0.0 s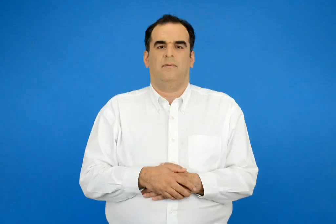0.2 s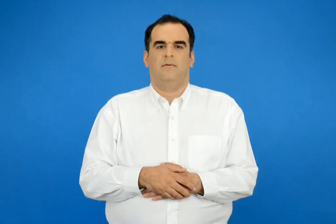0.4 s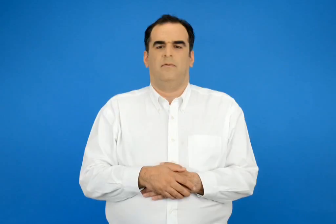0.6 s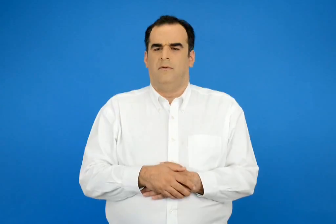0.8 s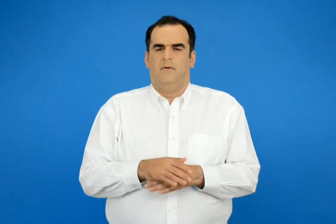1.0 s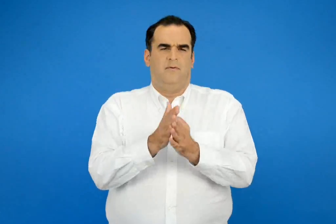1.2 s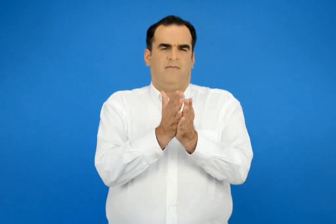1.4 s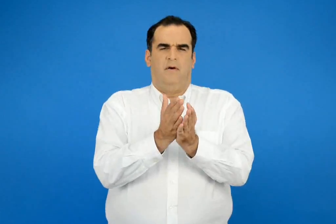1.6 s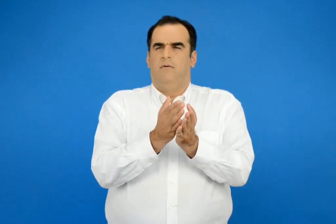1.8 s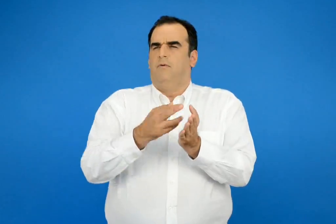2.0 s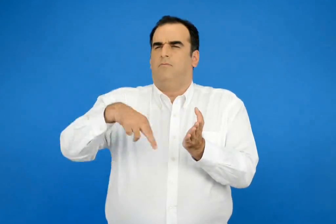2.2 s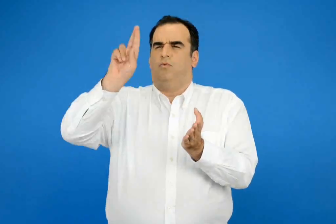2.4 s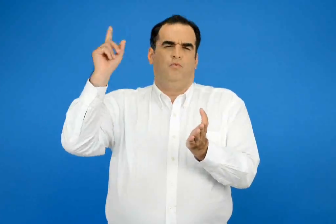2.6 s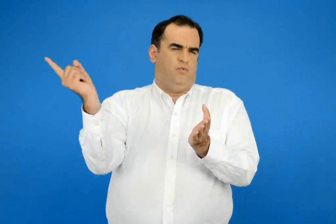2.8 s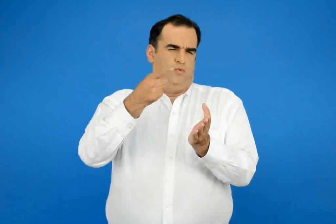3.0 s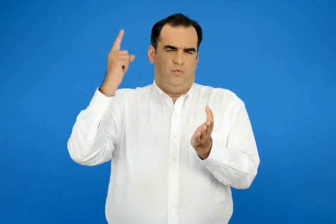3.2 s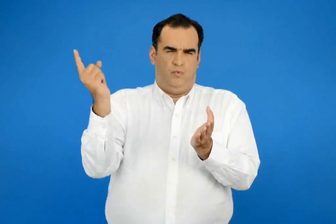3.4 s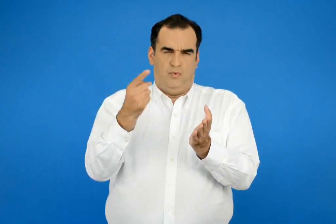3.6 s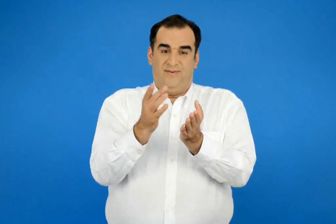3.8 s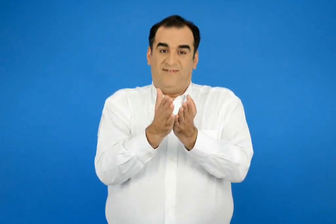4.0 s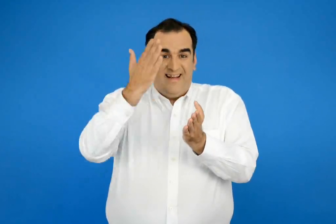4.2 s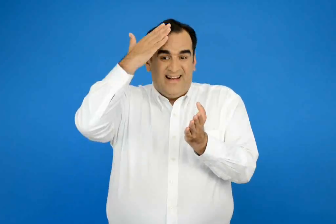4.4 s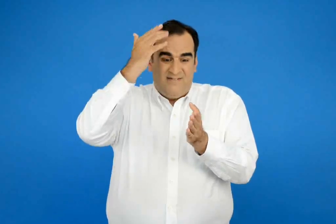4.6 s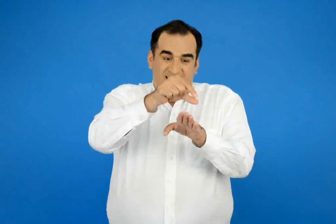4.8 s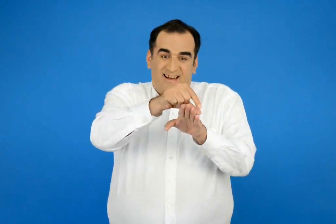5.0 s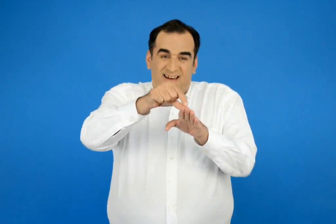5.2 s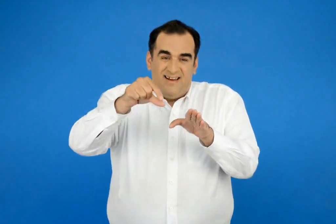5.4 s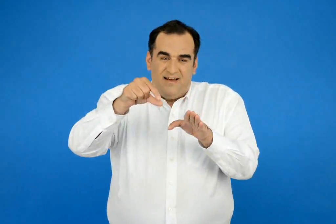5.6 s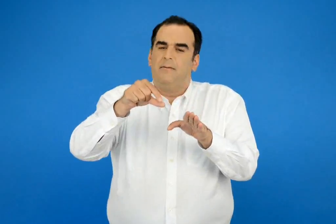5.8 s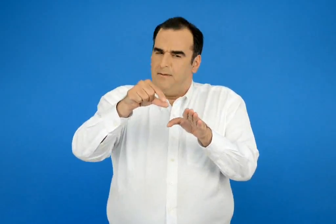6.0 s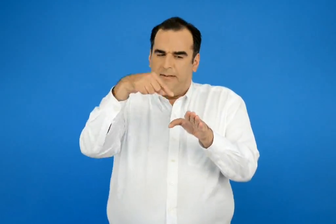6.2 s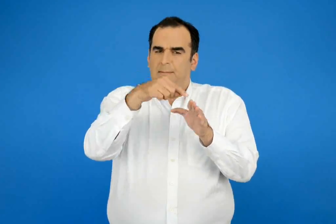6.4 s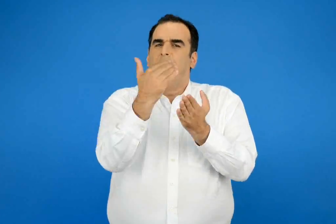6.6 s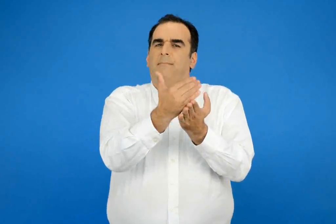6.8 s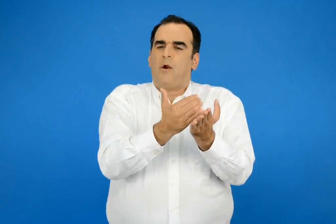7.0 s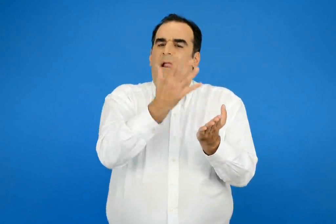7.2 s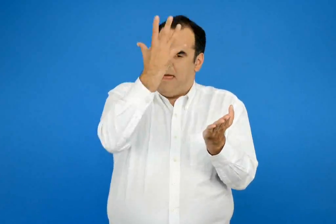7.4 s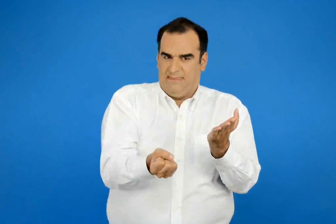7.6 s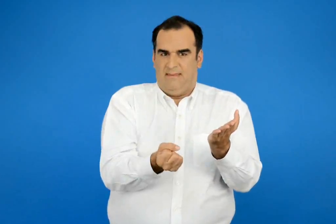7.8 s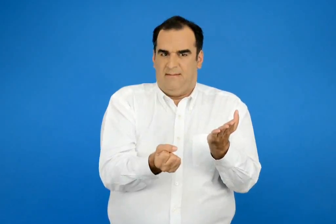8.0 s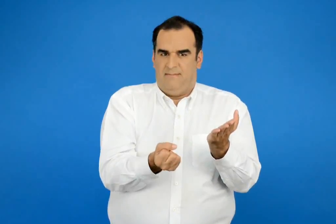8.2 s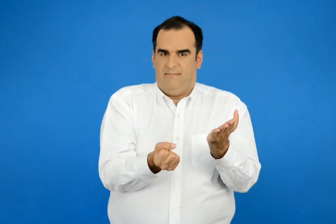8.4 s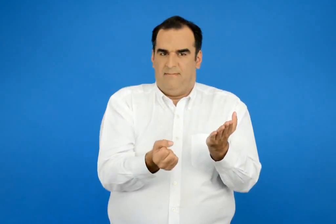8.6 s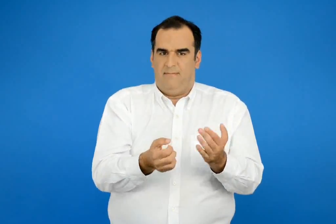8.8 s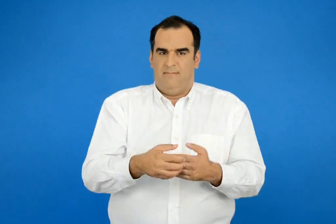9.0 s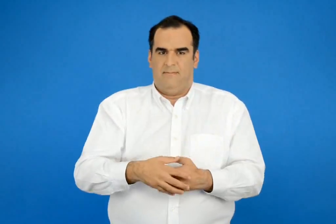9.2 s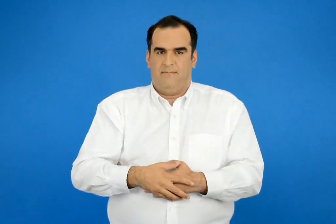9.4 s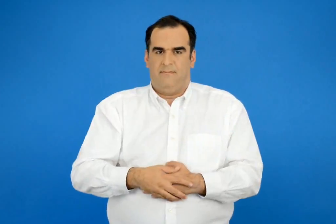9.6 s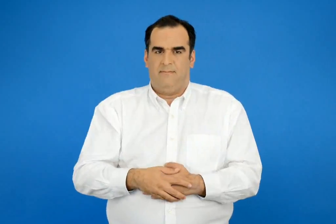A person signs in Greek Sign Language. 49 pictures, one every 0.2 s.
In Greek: όπως τα περισσότερα βιβλία έτσι και τα κεφάλαια των βιβλίων μπορούν να έχουν πίνακα περιεχομένων
